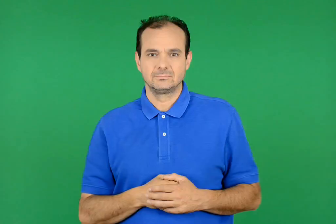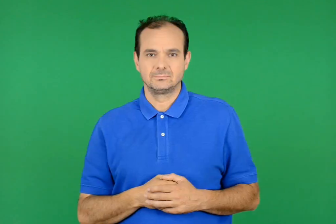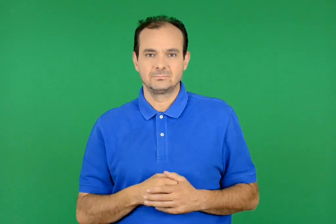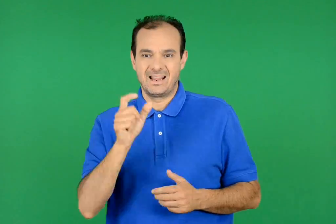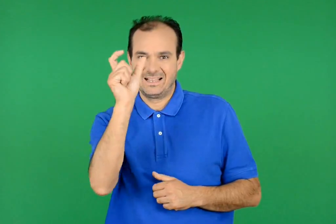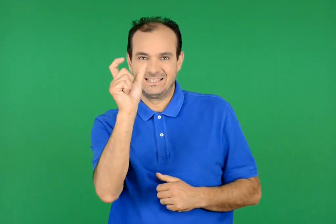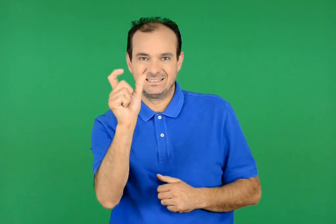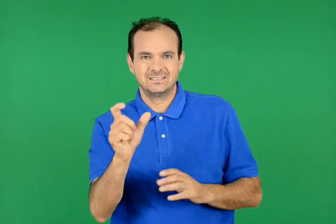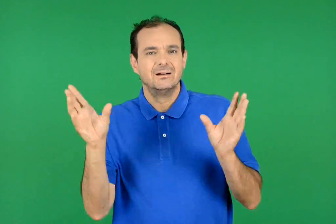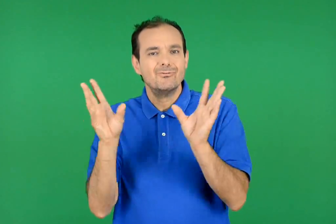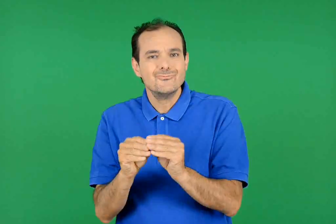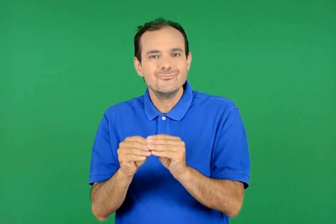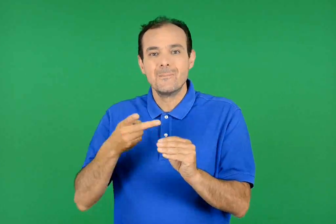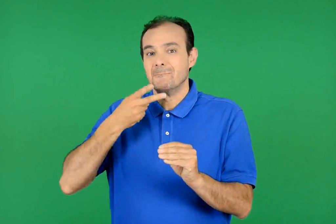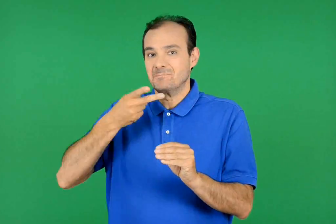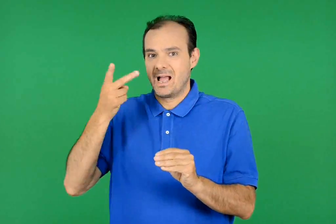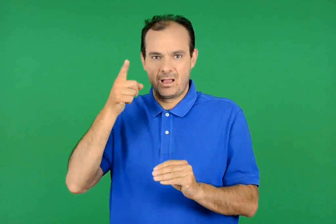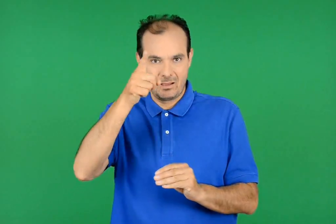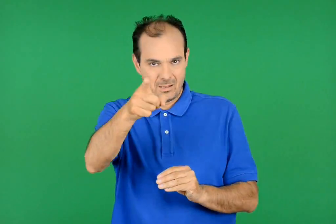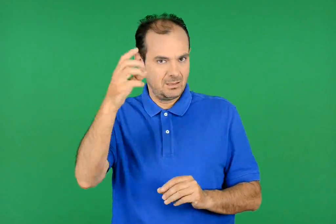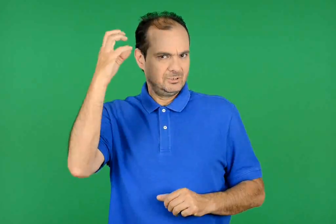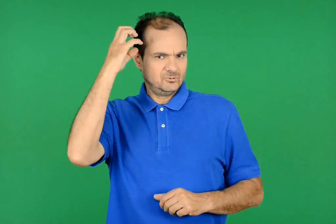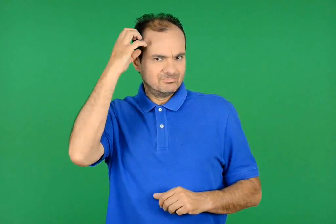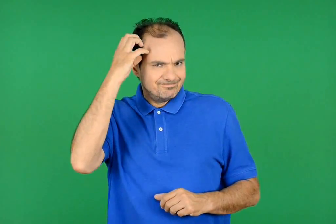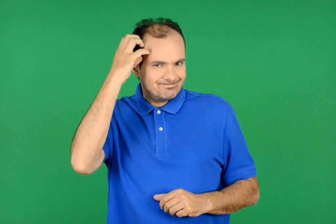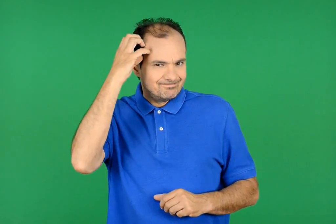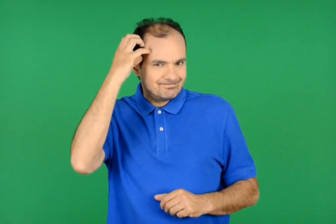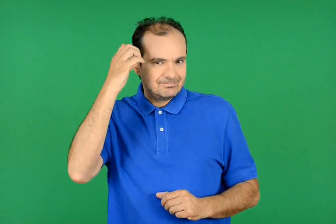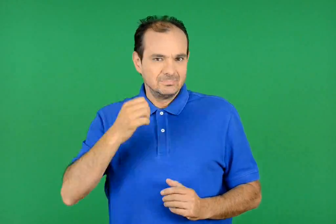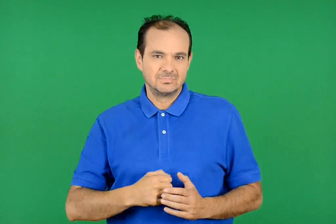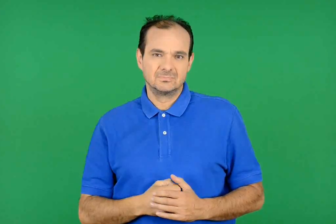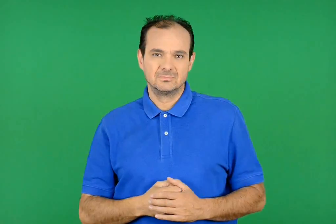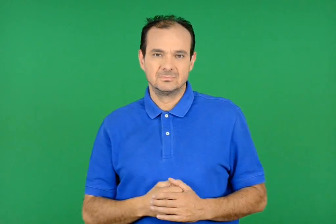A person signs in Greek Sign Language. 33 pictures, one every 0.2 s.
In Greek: θυμήσου τις λέξεις του ποιήματος
